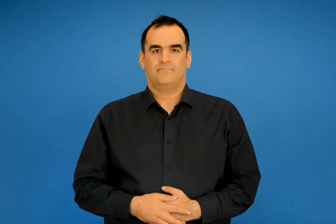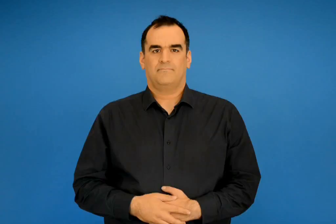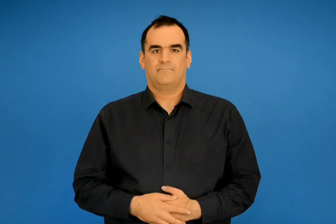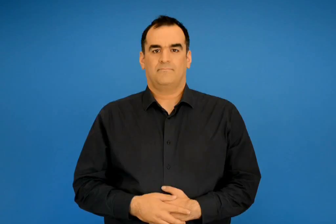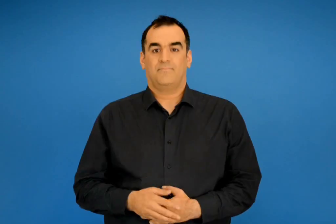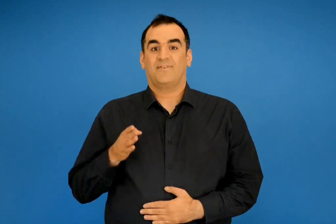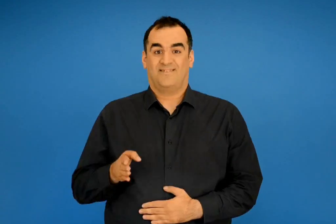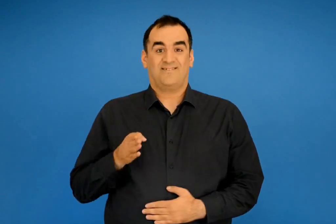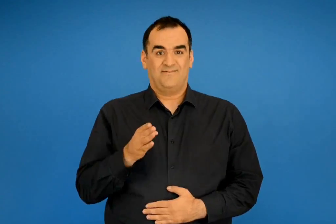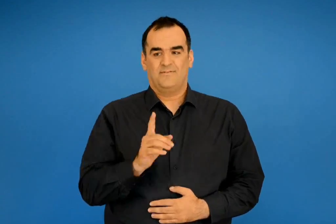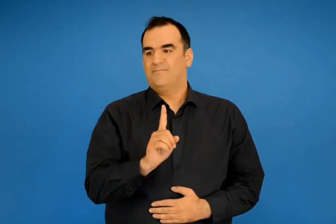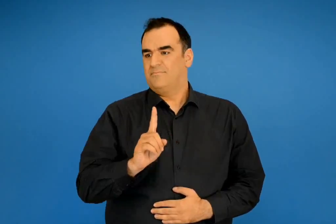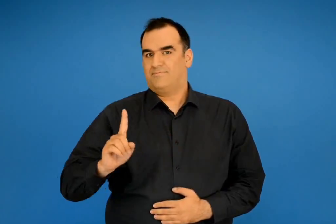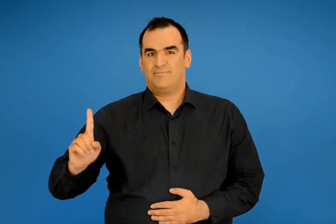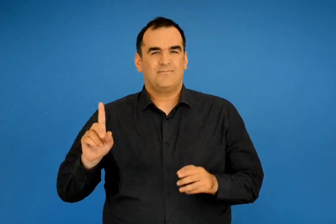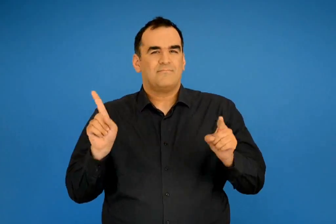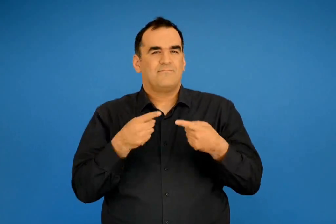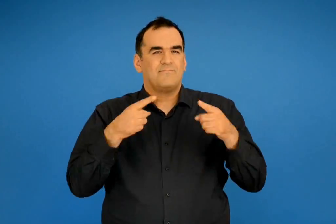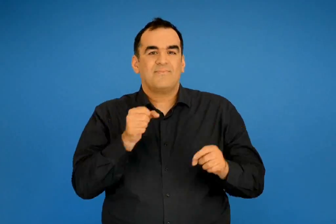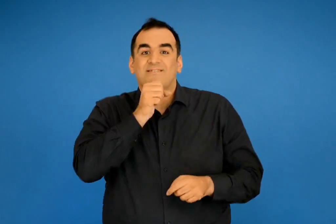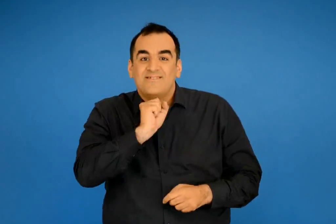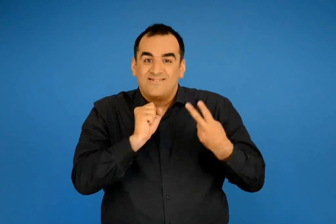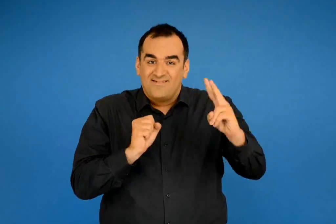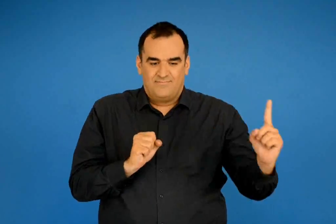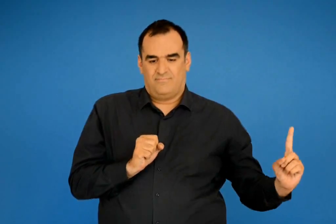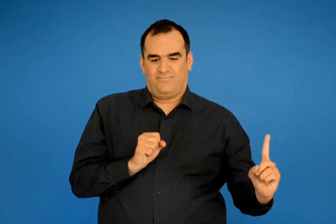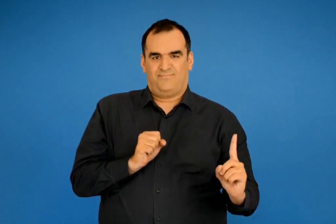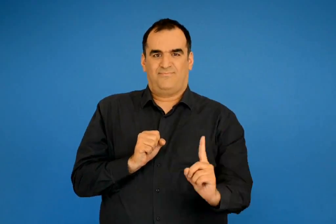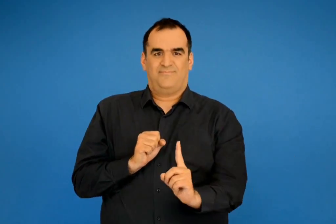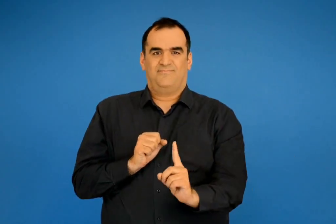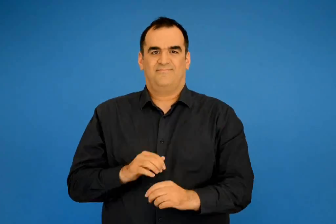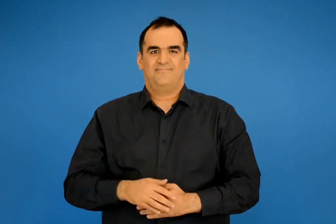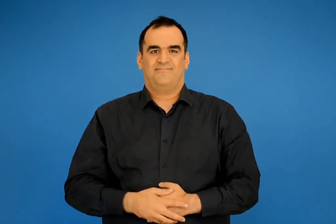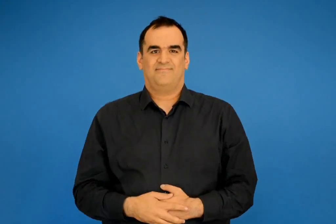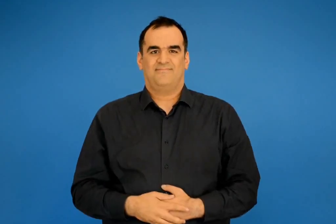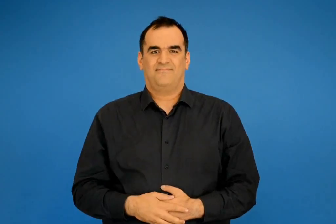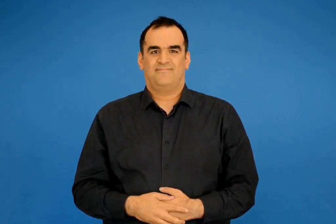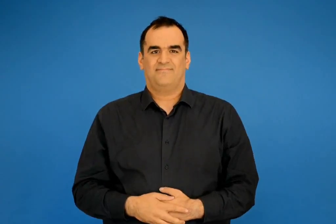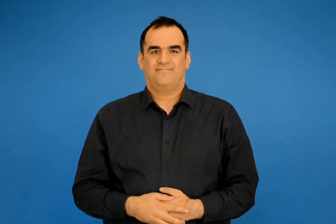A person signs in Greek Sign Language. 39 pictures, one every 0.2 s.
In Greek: ο καραγκιόζης φεύγει ακούγεται το τραγούδι του χατζηαβατη και εμφανίζεται ο ίδιος
